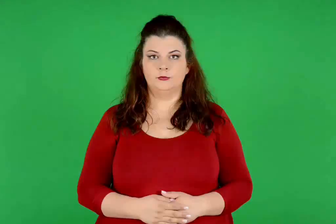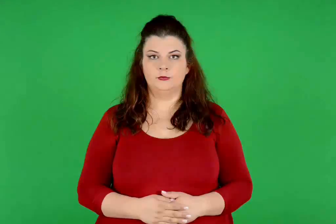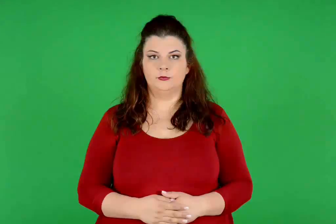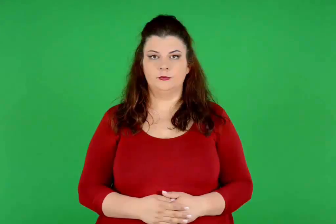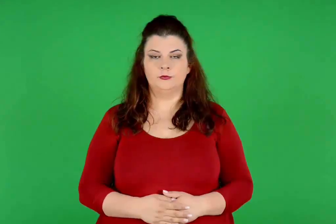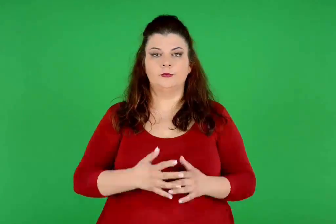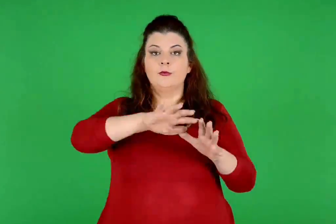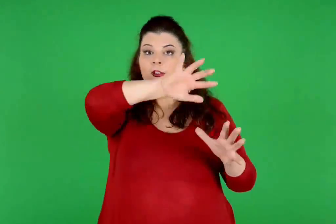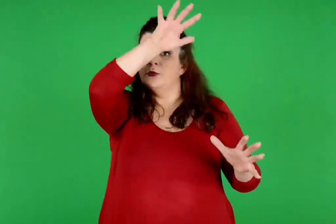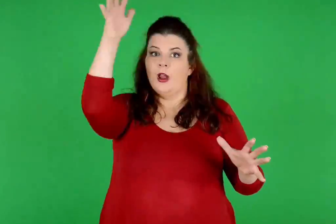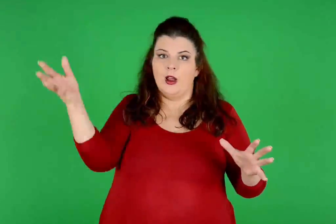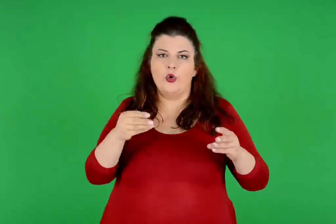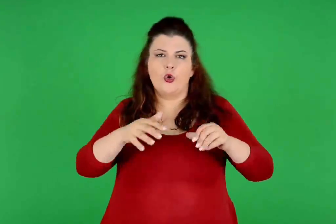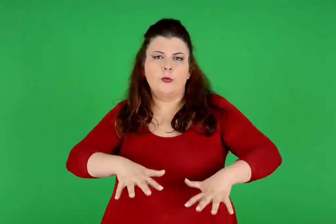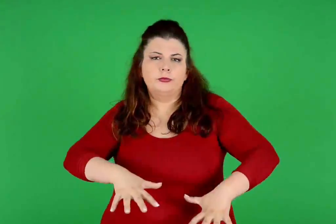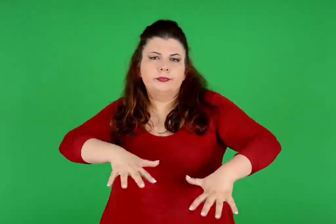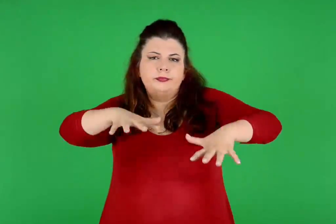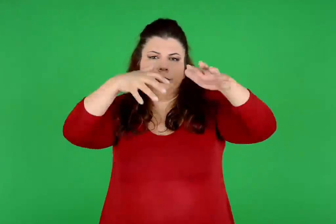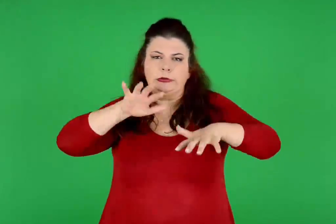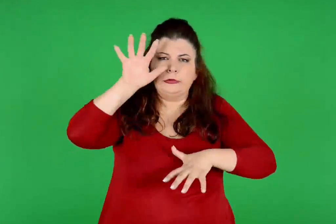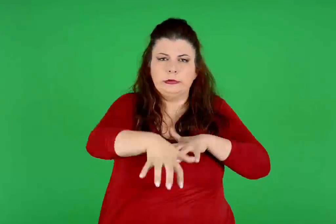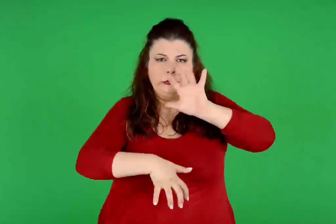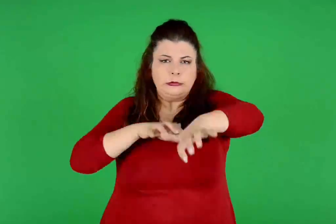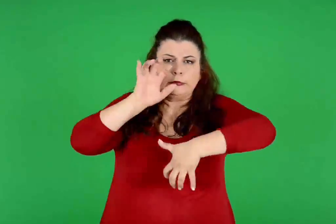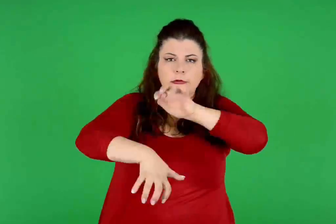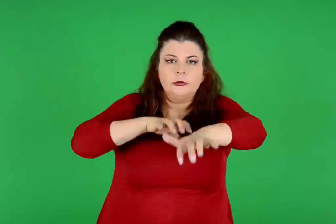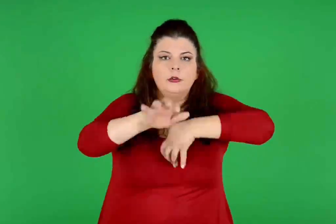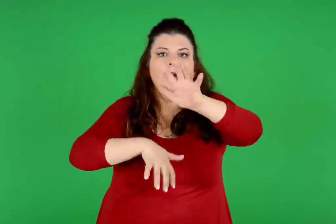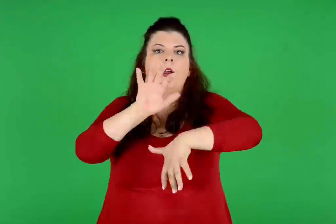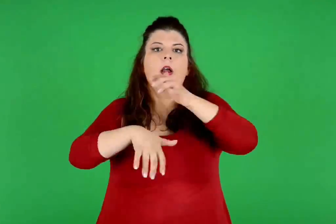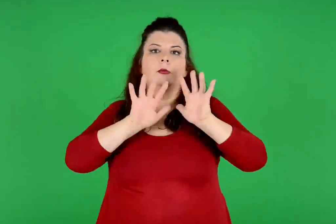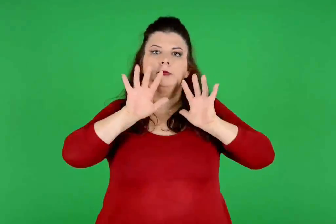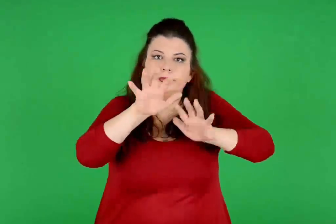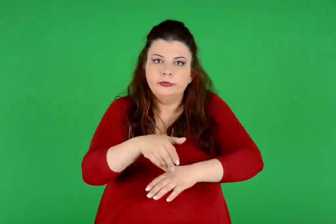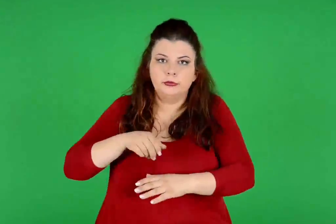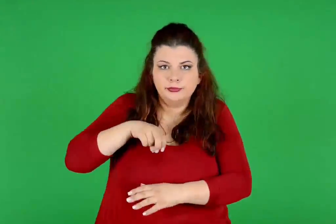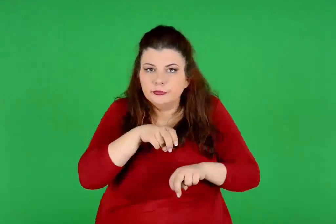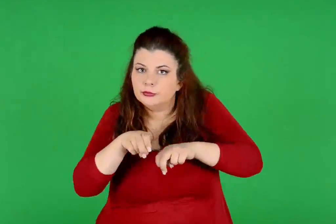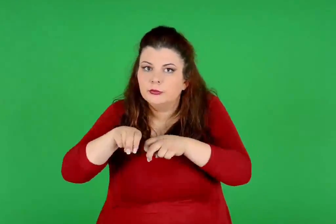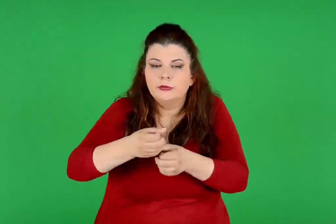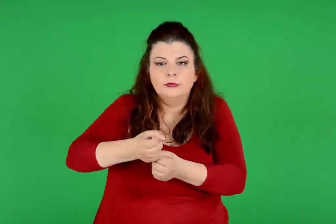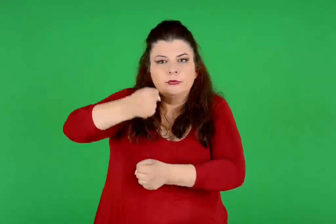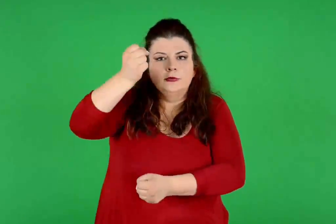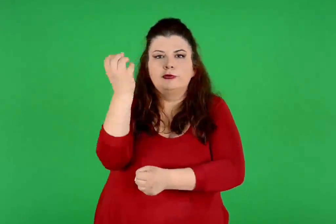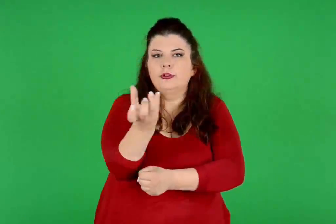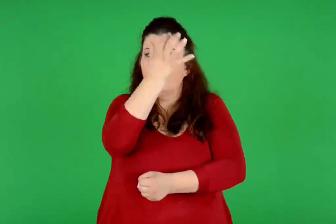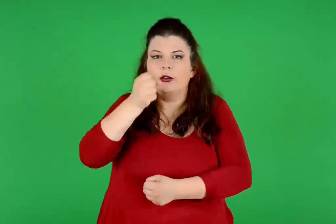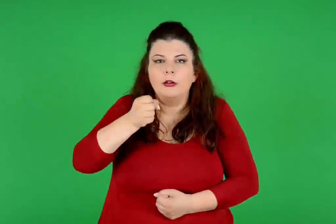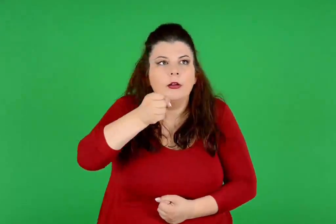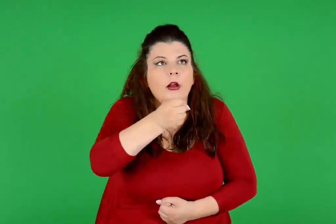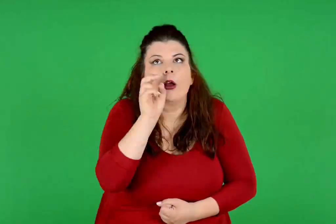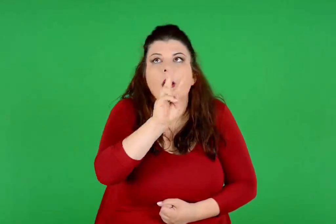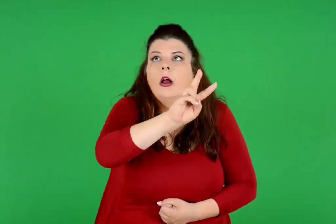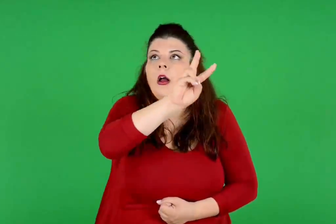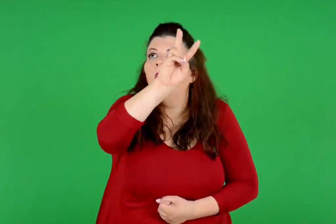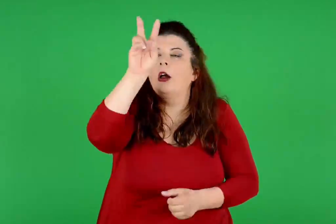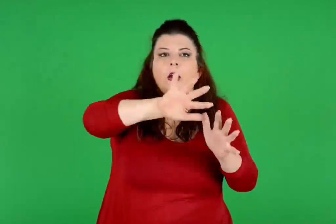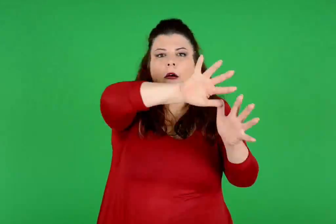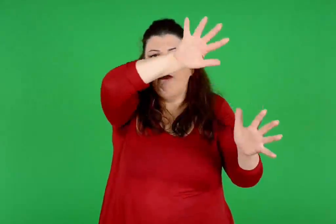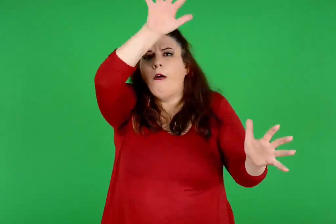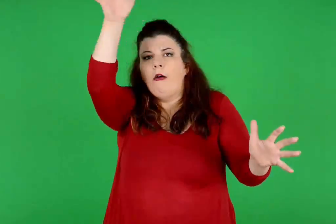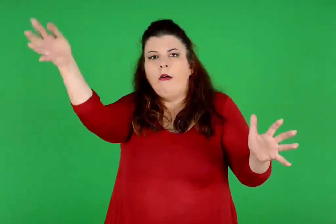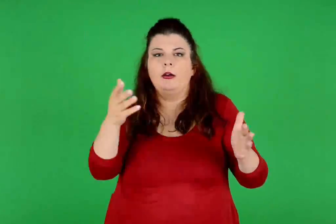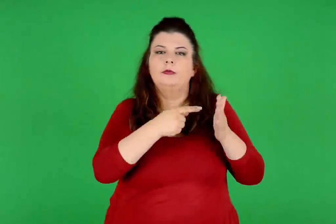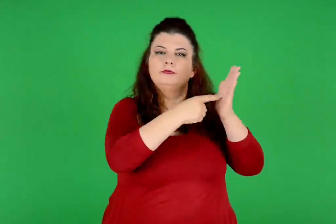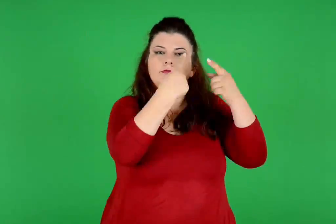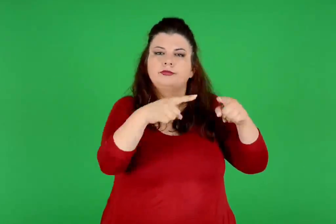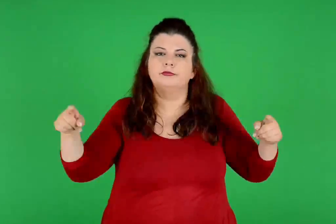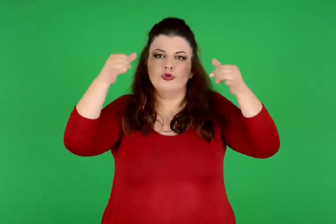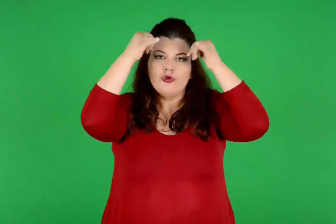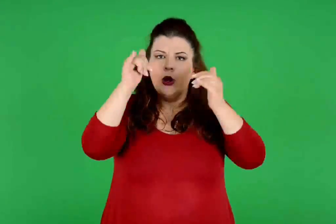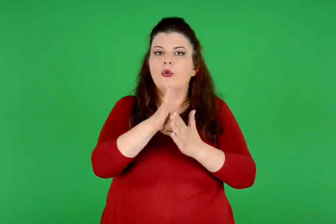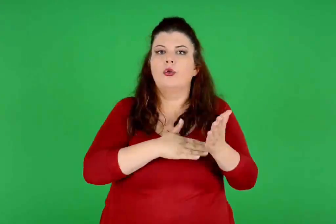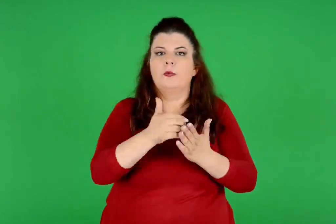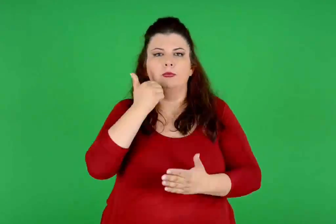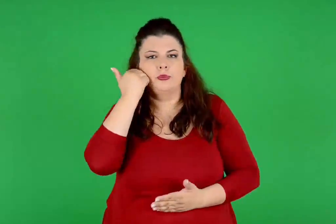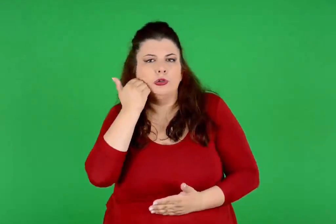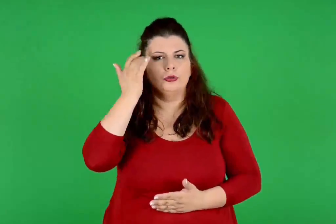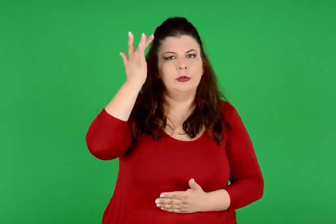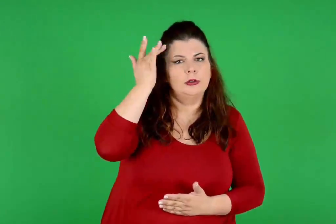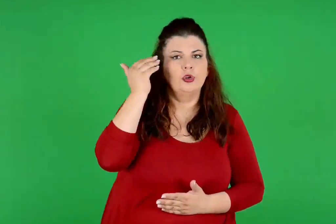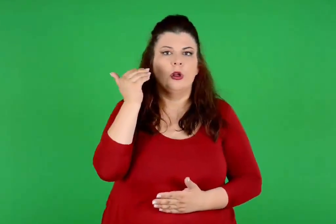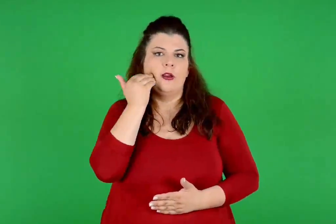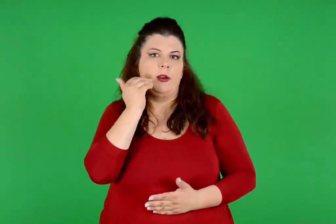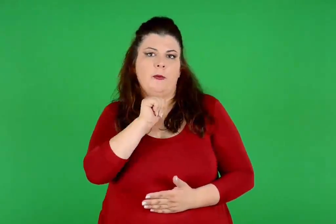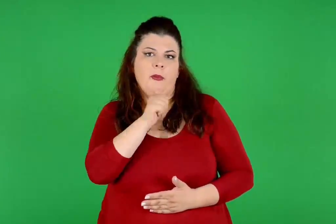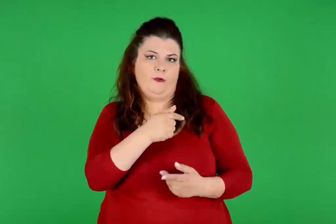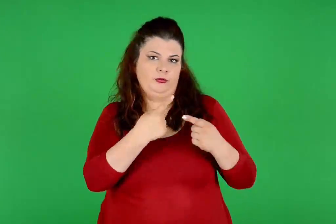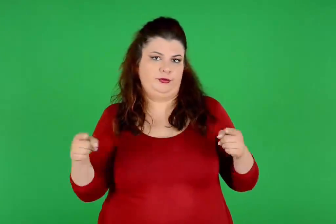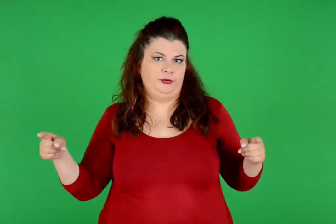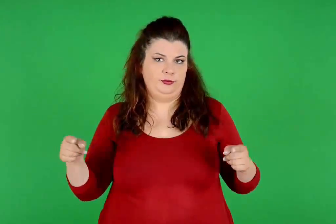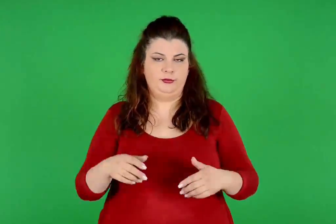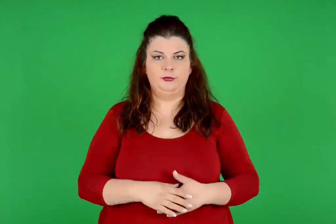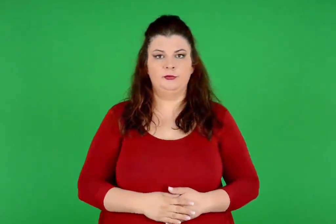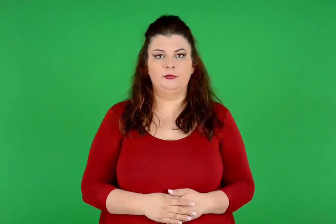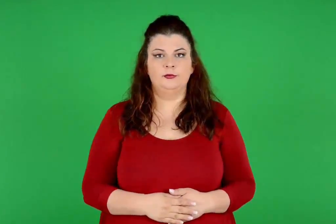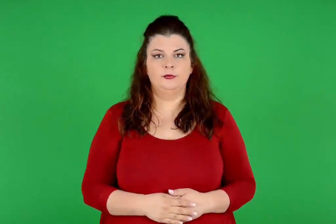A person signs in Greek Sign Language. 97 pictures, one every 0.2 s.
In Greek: αλλά όταν κατάφεραν να απομακρύνουν τα χώματα και να μπουν στη σπηλιά , είδαν στο φως των πυρσών πως οι τοίχοι ήταν σκεπασμένοι με παραστάσεις ζώων σε κόκκινα , κίτρινα , μαύρα και καφέ χρώματα
